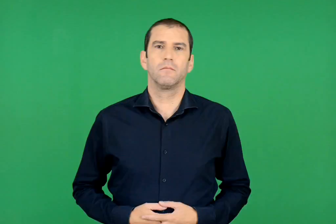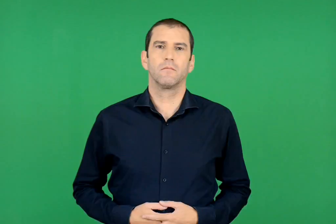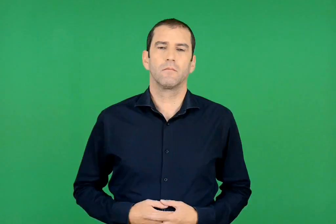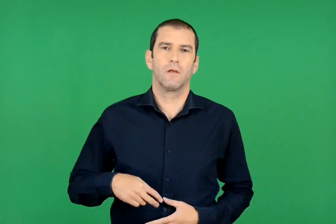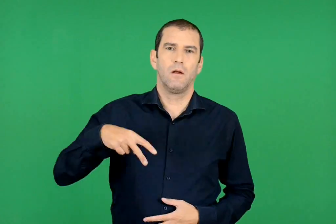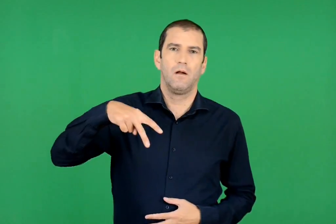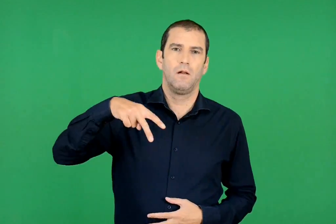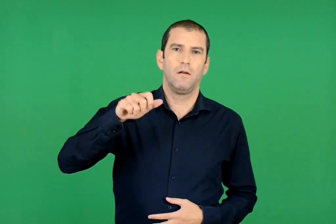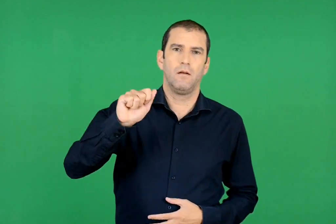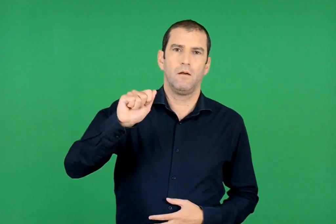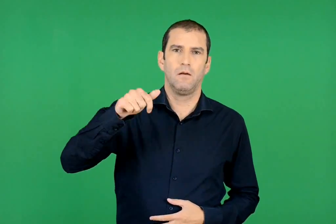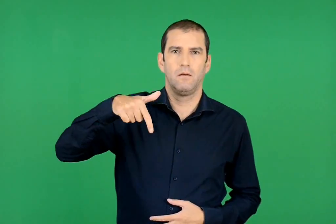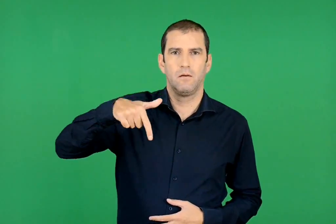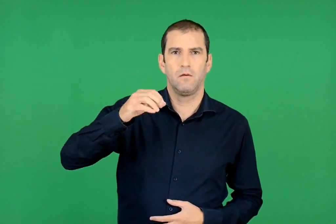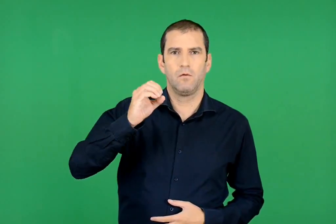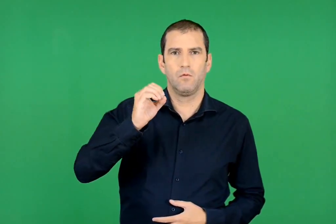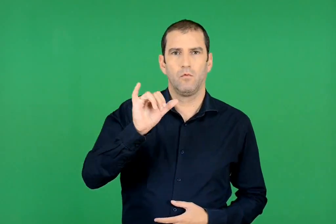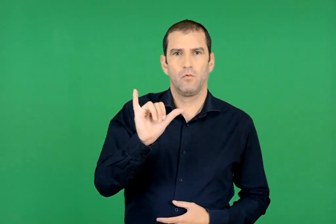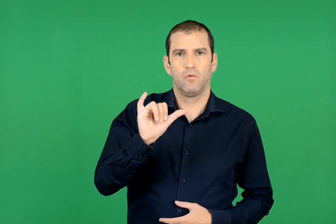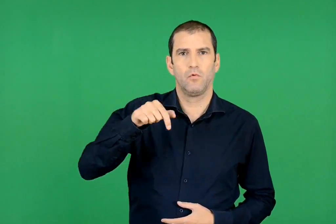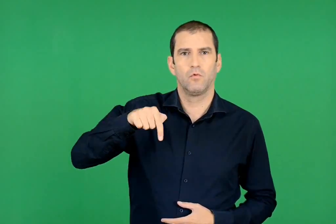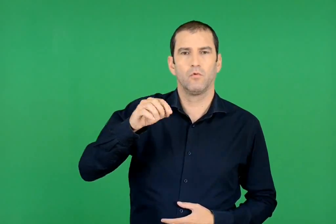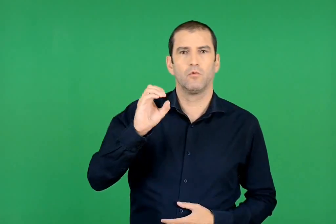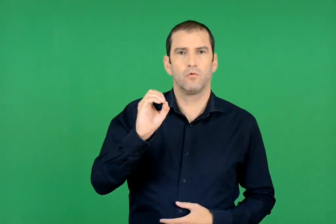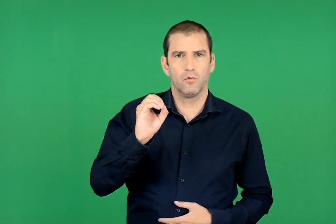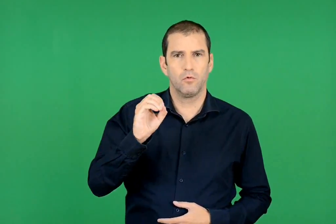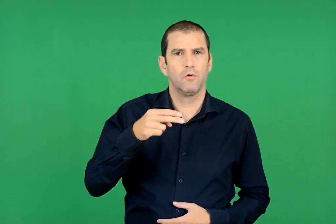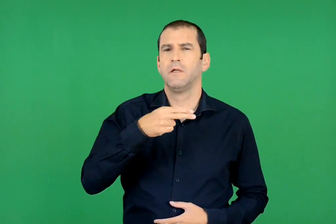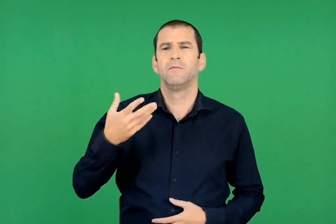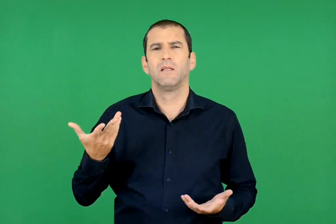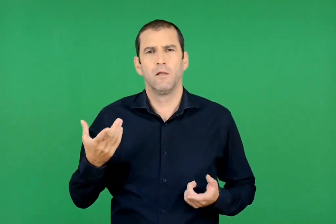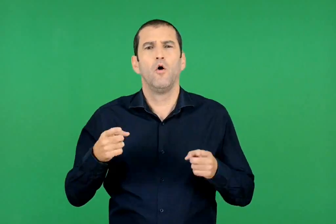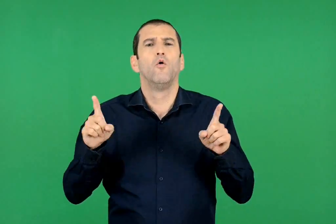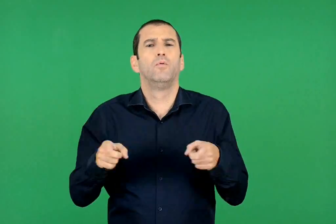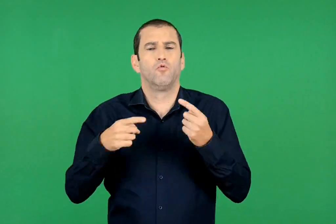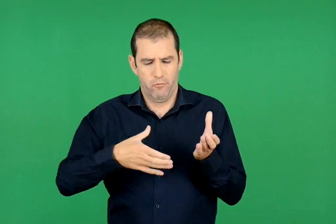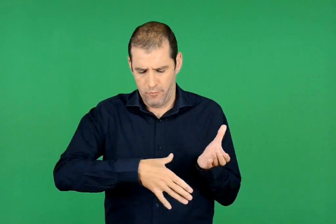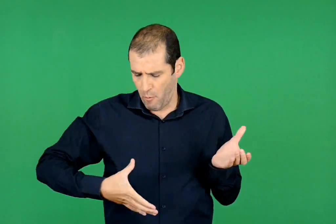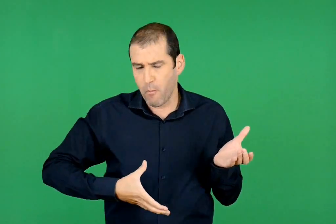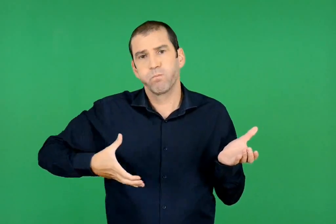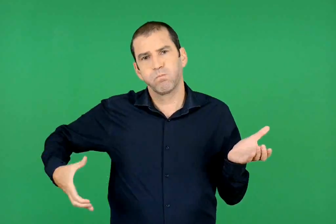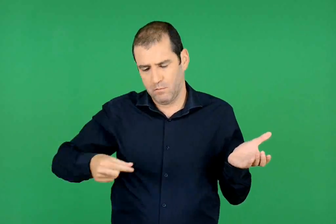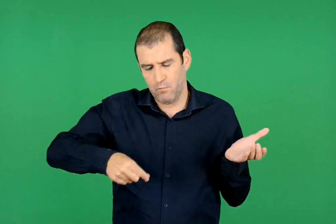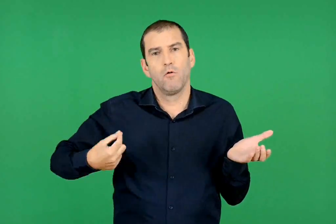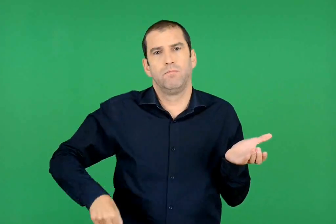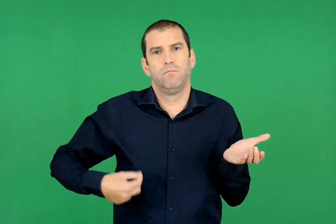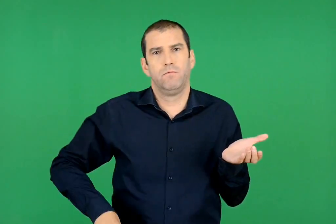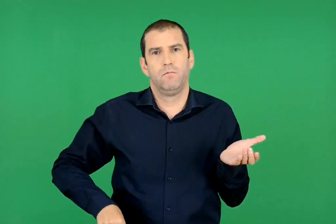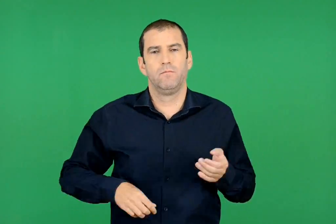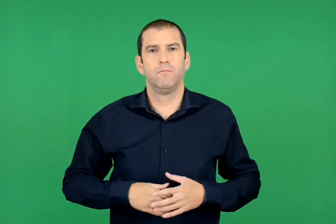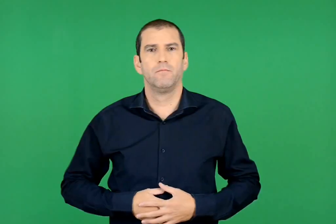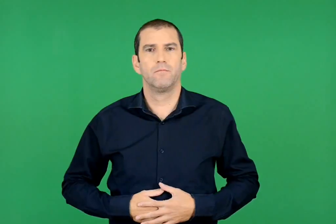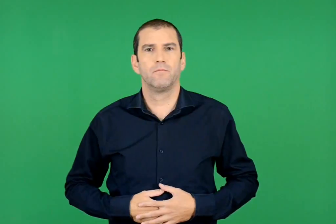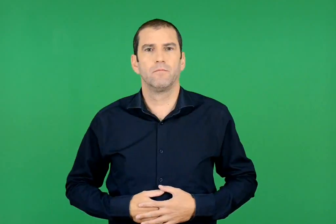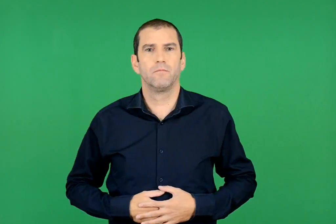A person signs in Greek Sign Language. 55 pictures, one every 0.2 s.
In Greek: λαγούτο μουσικό όργανο με χορδές
